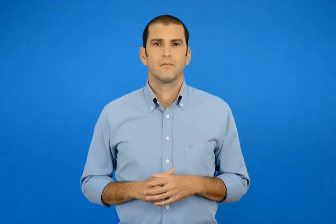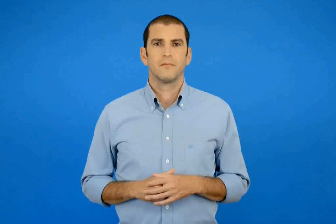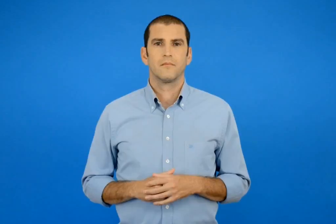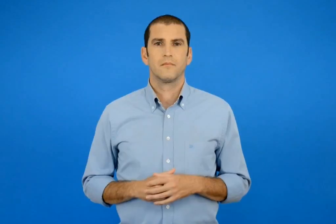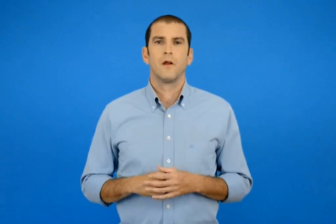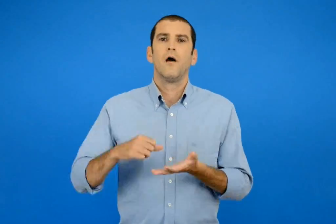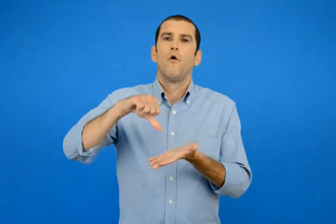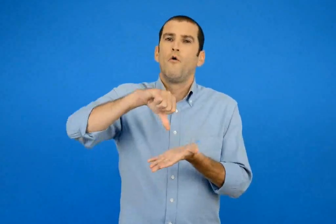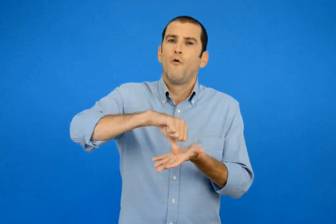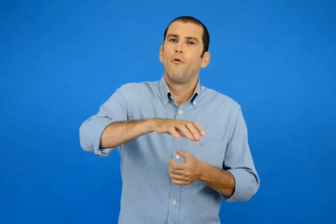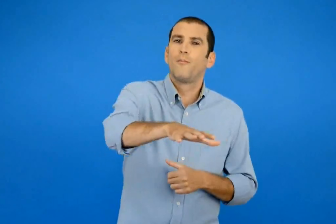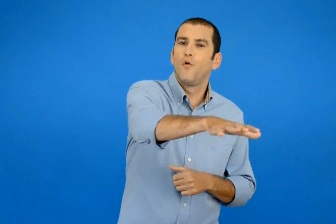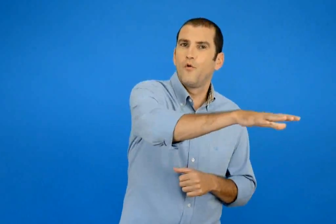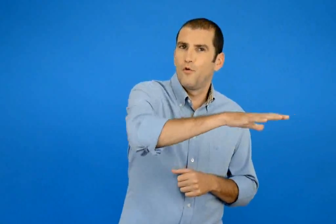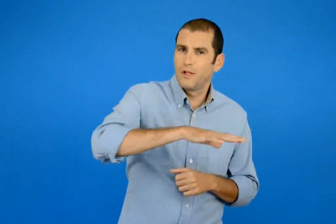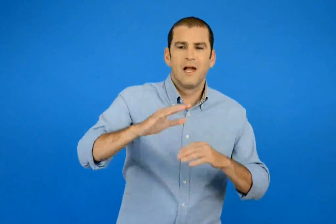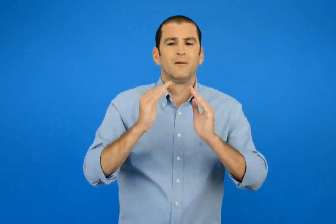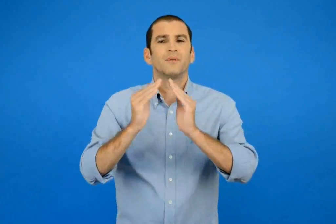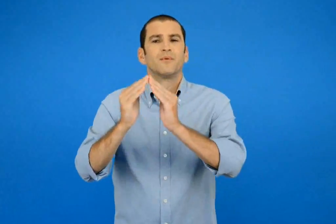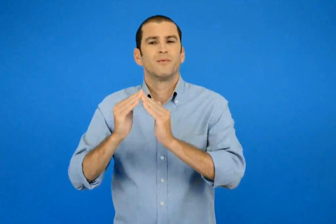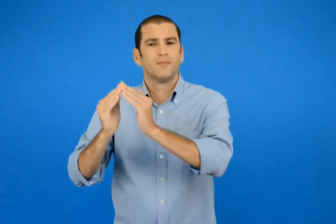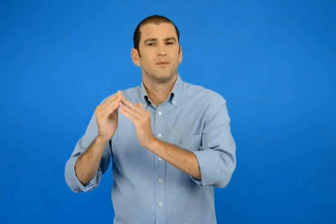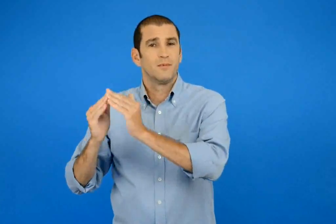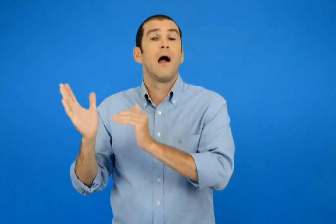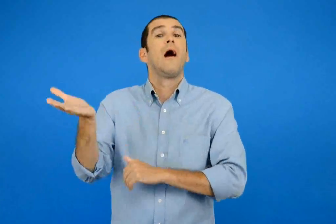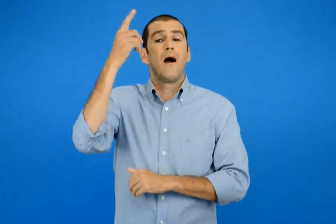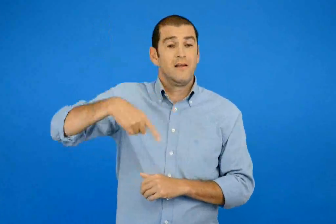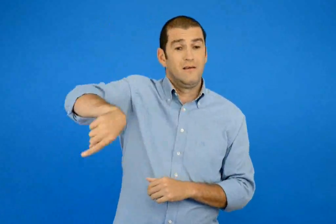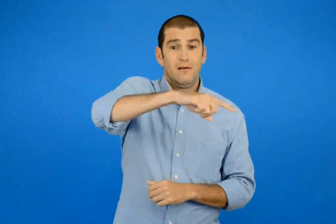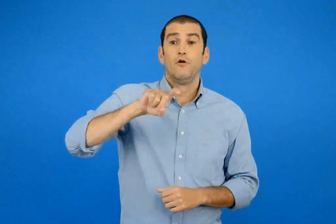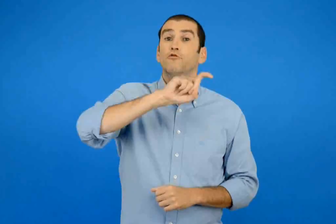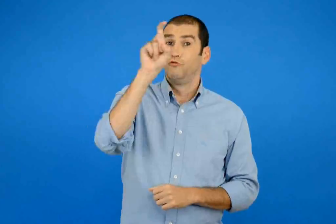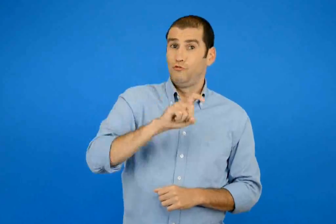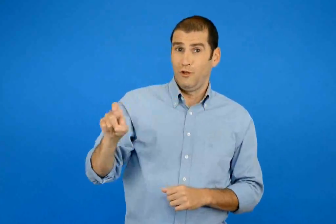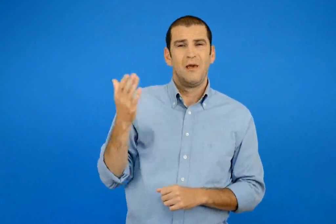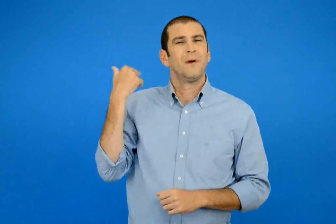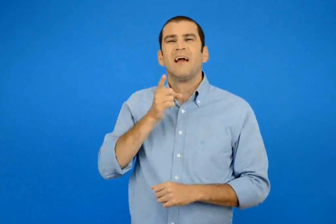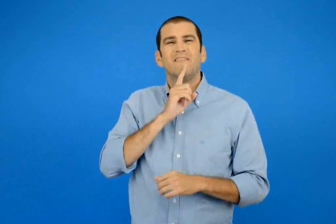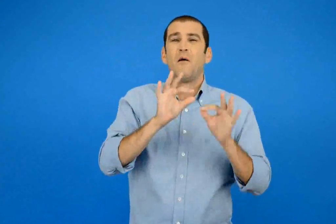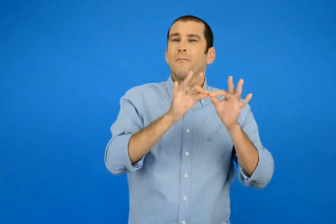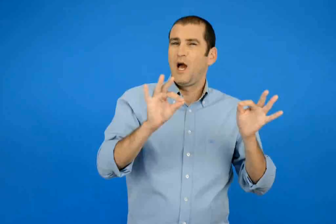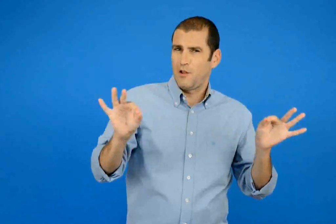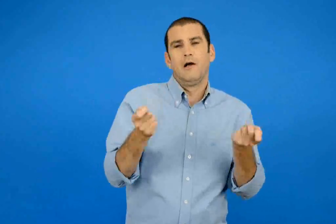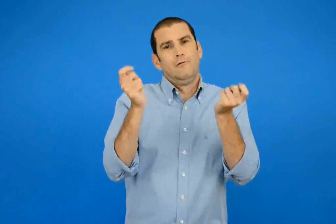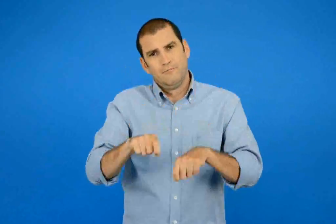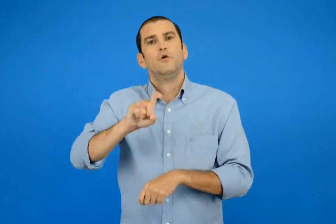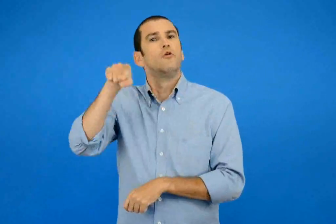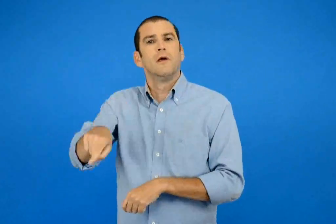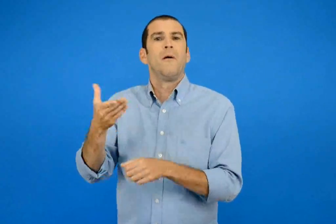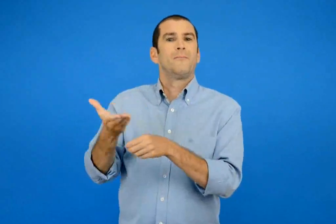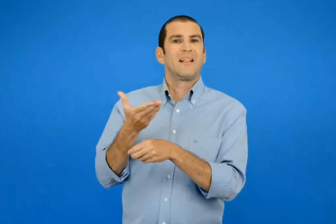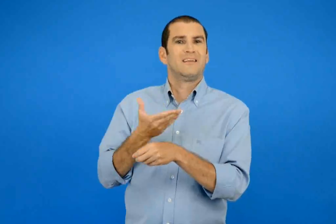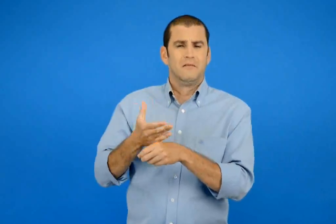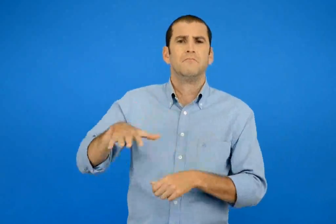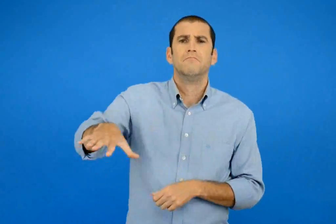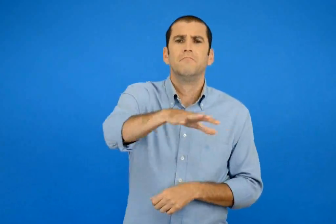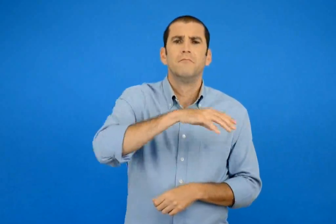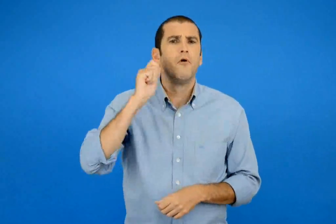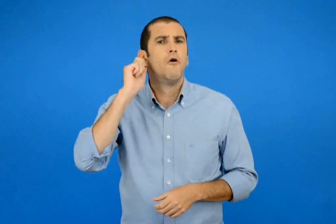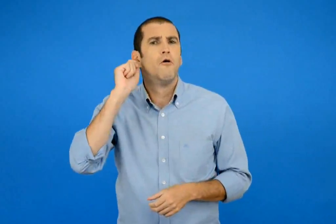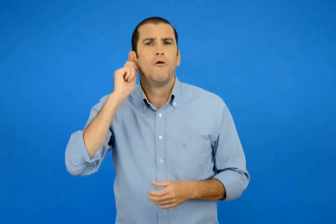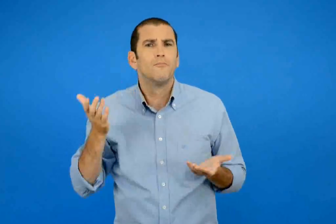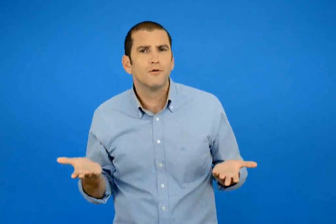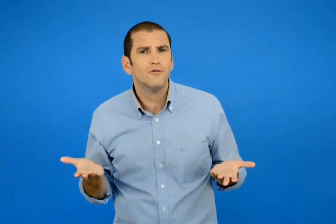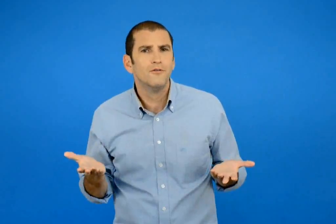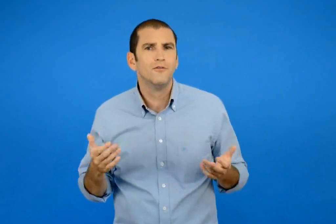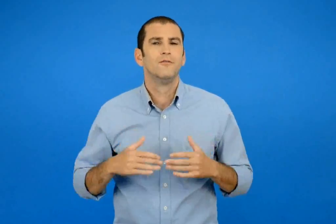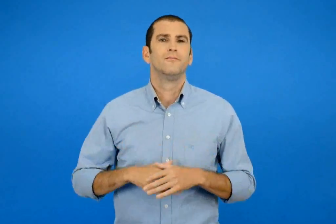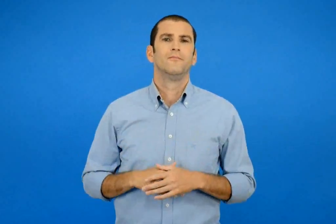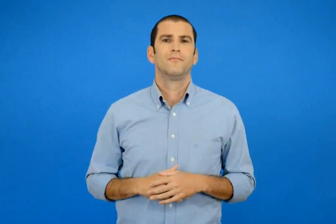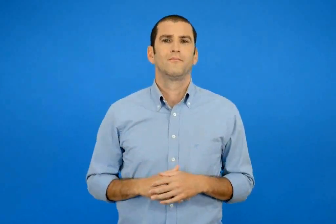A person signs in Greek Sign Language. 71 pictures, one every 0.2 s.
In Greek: πως θα λεγόταν η πολιτεία και τα σπίτια αν ζούσαν εκεί πατάτες αντί για μακαρόνια ;
